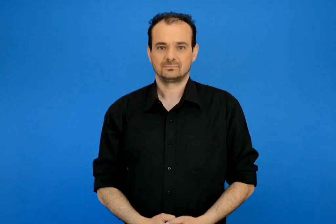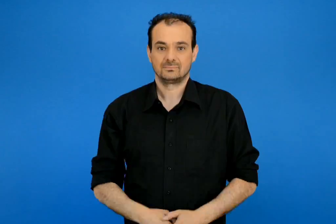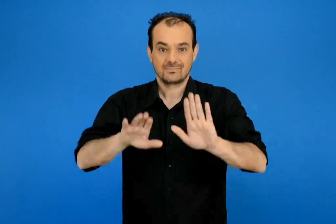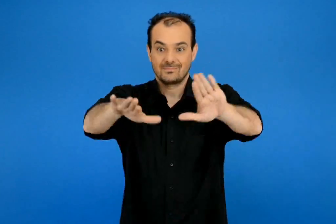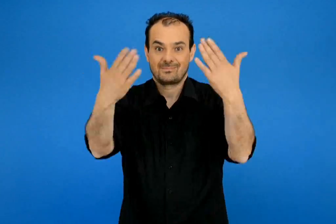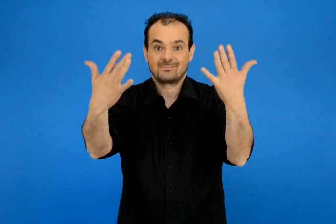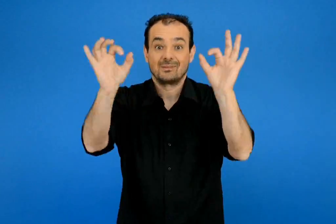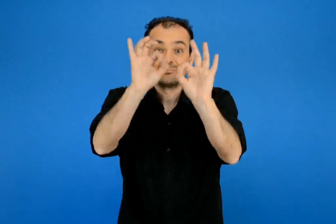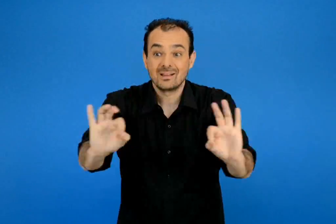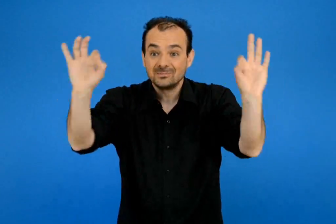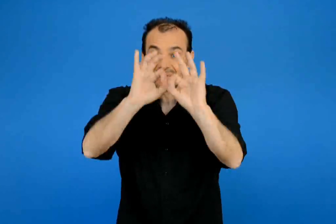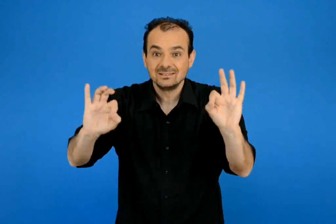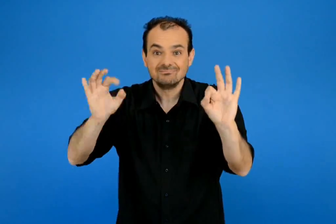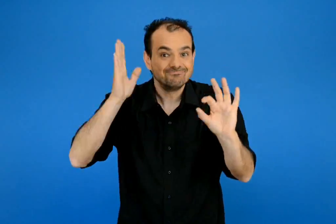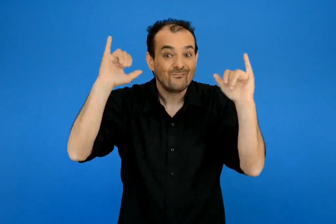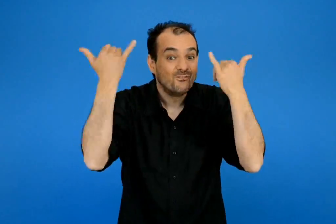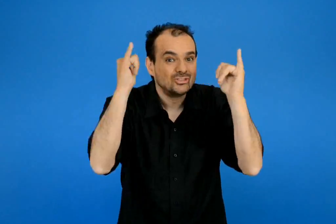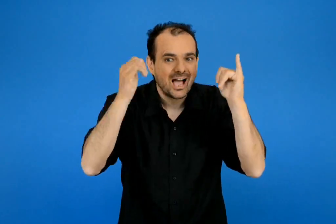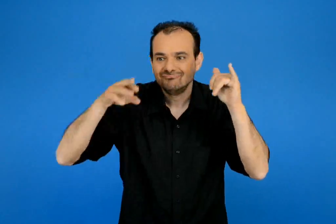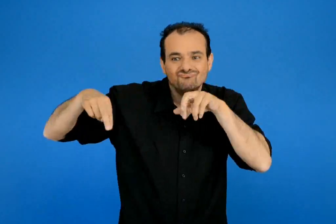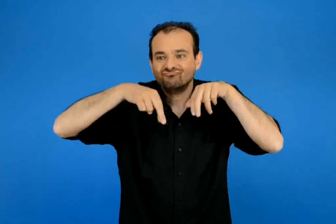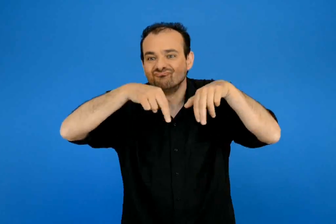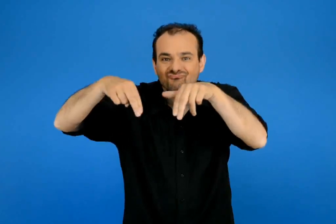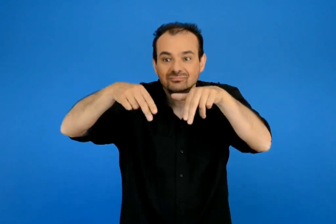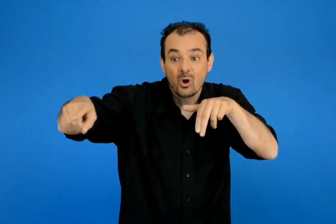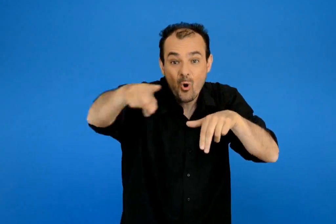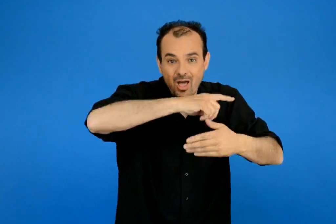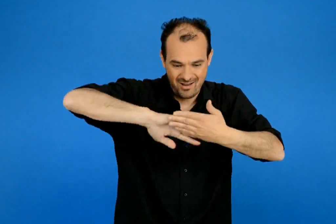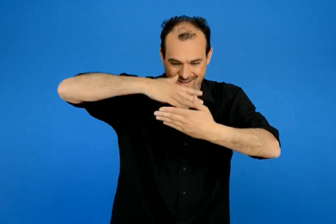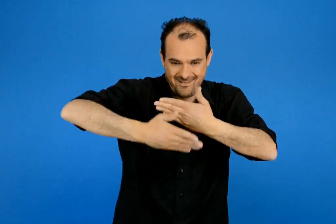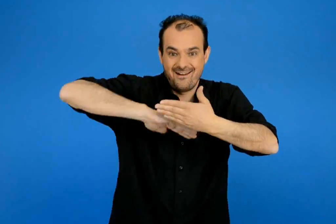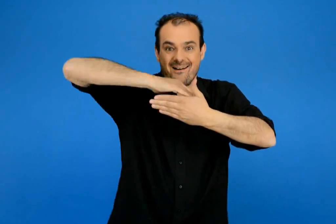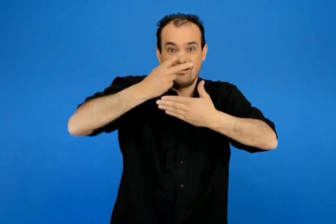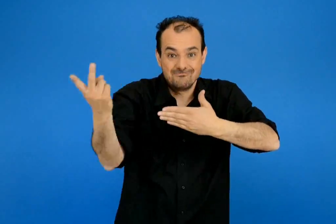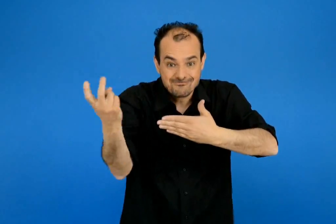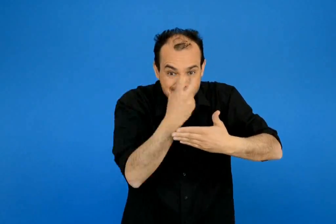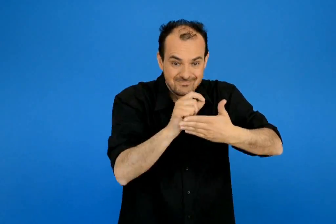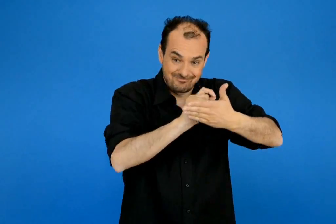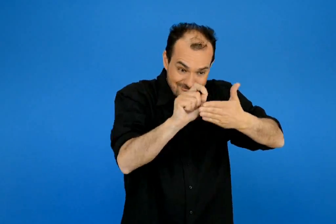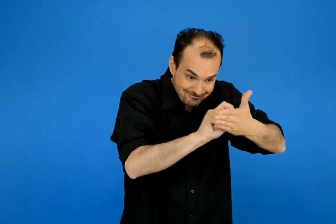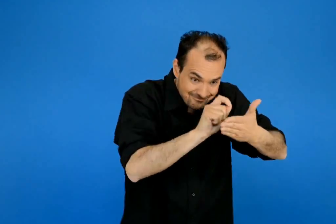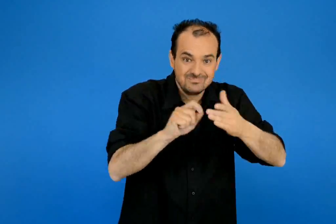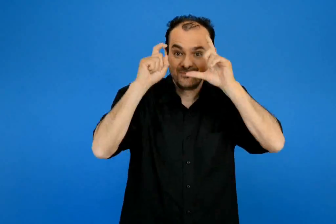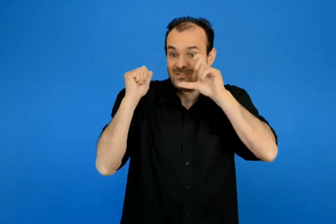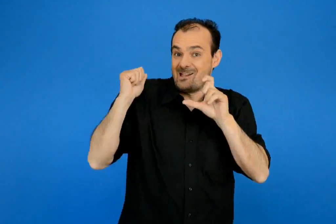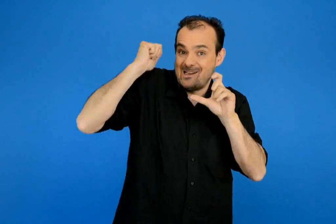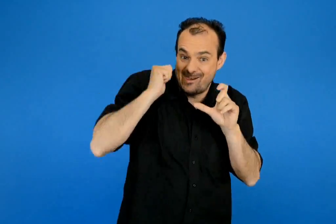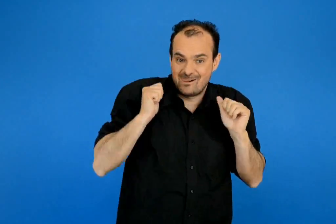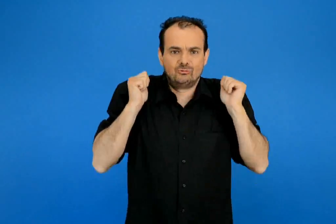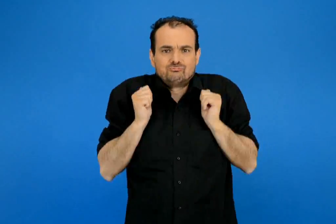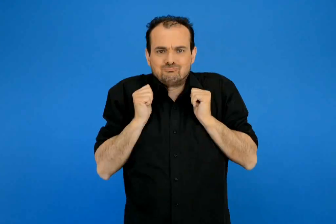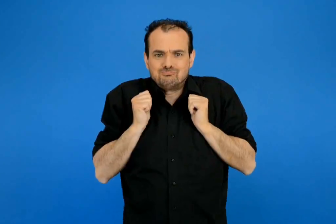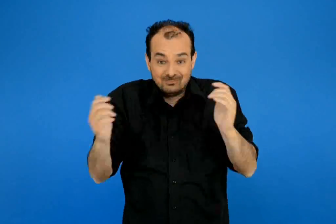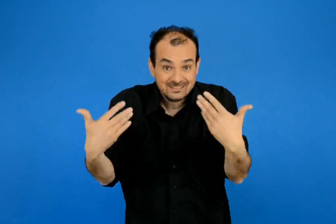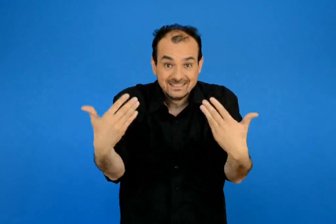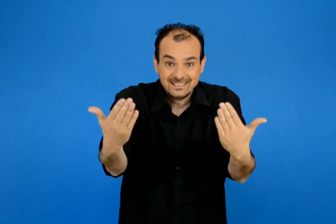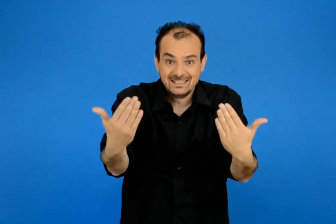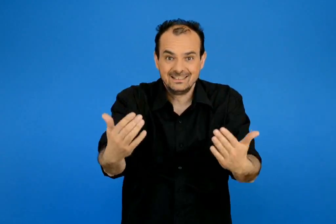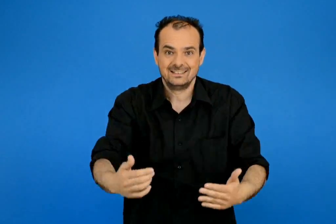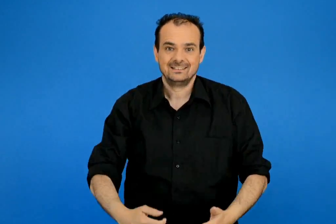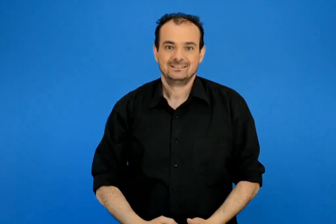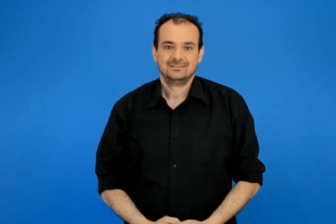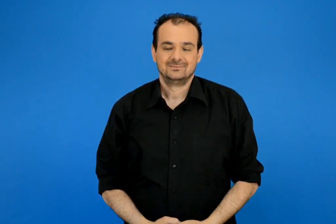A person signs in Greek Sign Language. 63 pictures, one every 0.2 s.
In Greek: παιδιά ετοιμαστείτε για μια βόλτα στους δρόμους πάρτε μπλοκάκια για γραφή τις μηχανές στους ωμούς
